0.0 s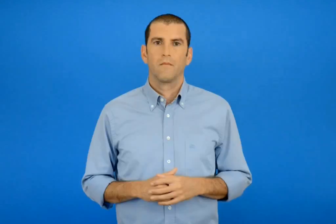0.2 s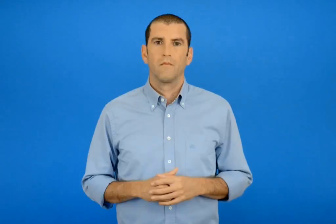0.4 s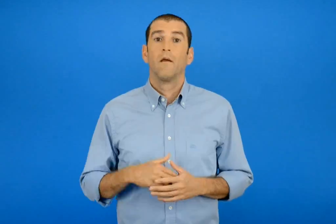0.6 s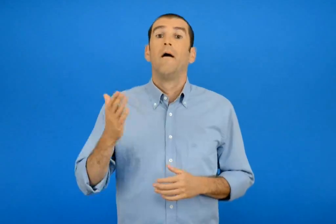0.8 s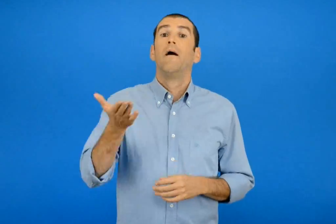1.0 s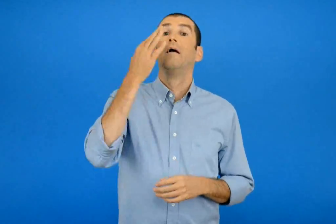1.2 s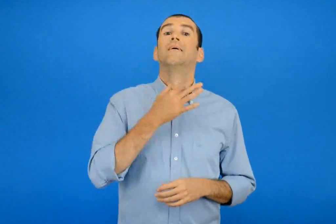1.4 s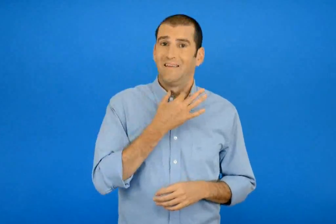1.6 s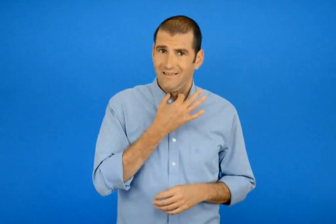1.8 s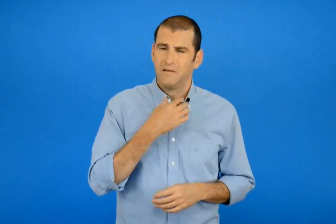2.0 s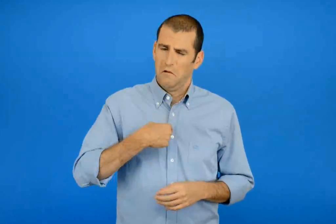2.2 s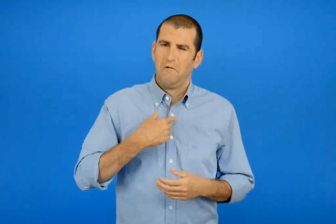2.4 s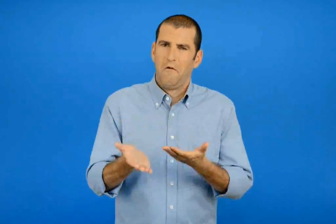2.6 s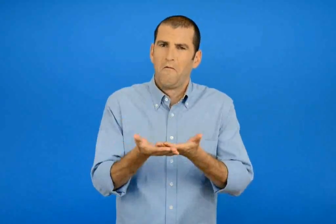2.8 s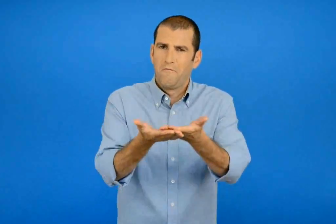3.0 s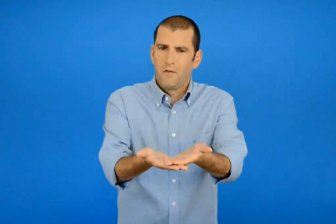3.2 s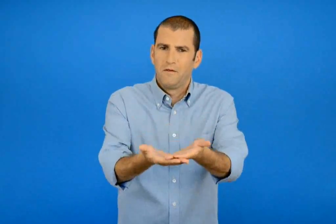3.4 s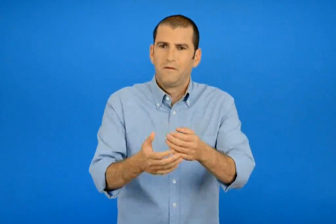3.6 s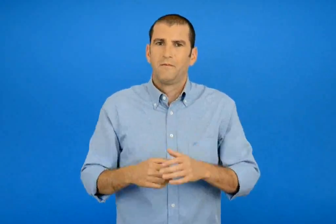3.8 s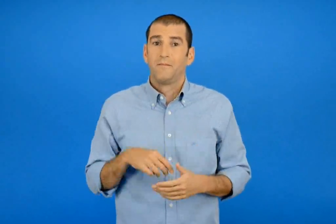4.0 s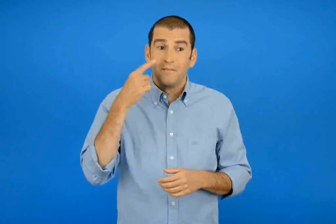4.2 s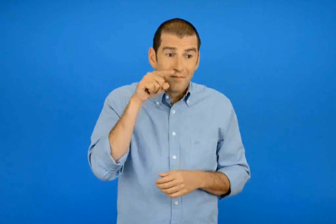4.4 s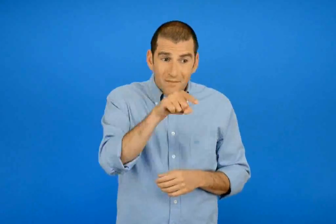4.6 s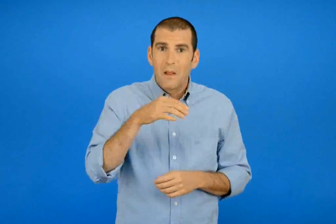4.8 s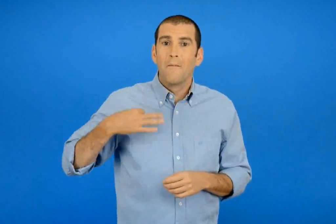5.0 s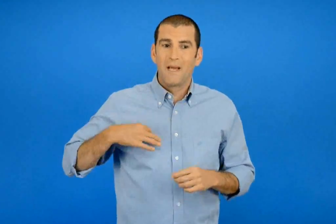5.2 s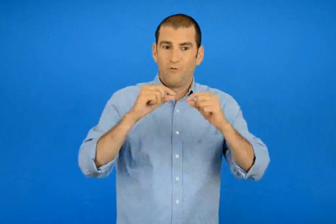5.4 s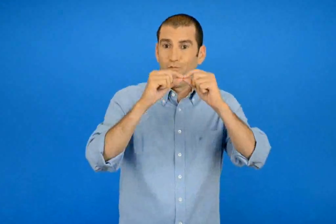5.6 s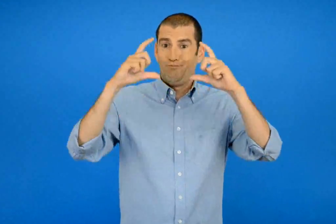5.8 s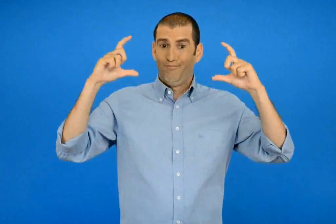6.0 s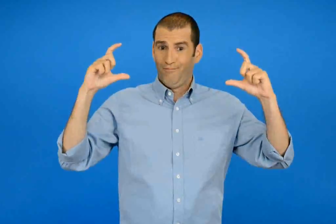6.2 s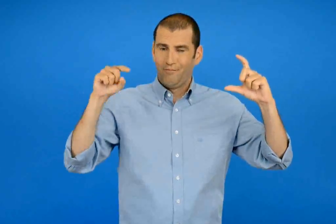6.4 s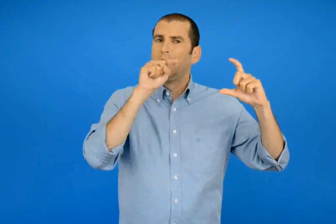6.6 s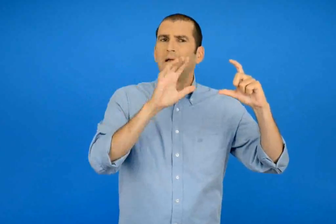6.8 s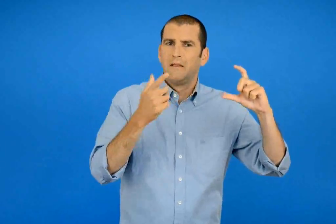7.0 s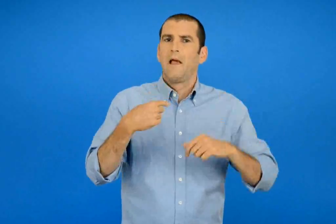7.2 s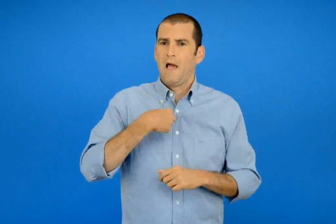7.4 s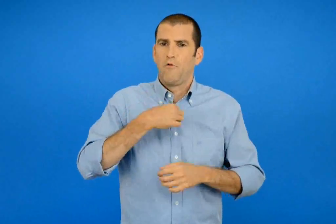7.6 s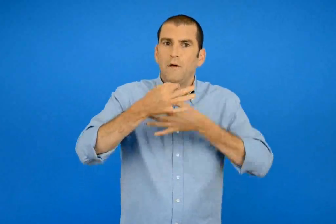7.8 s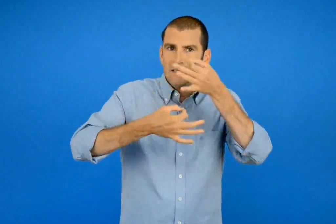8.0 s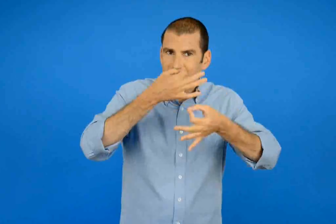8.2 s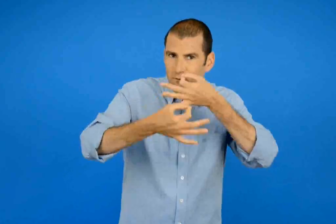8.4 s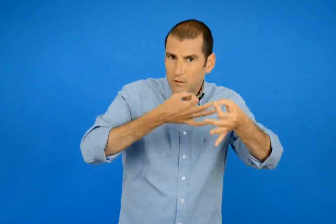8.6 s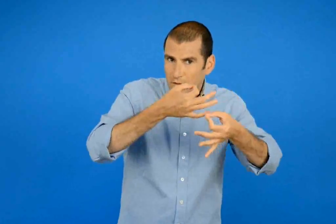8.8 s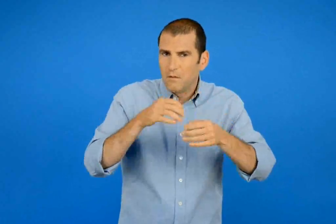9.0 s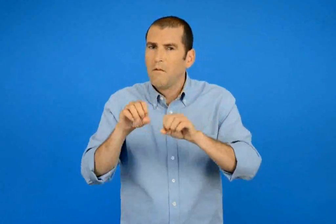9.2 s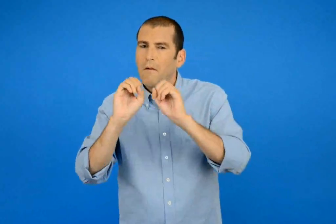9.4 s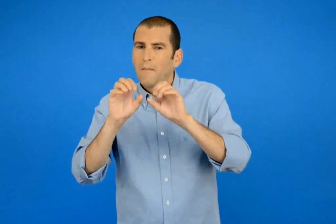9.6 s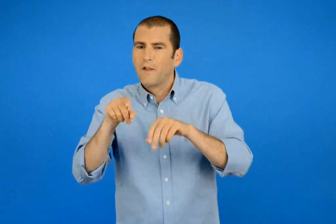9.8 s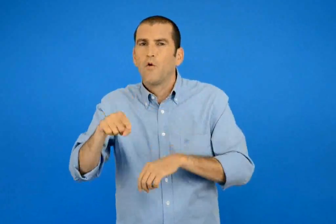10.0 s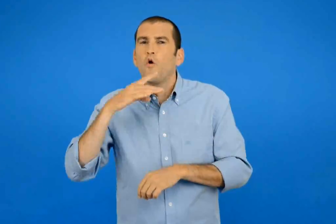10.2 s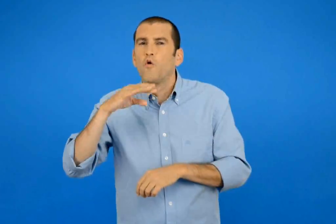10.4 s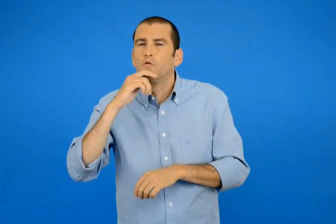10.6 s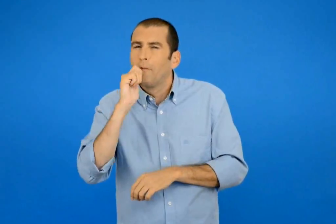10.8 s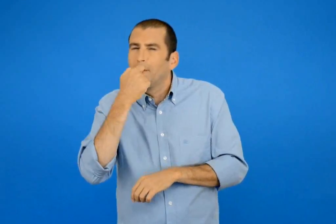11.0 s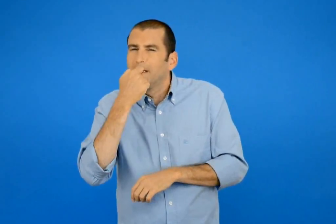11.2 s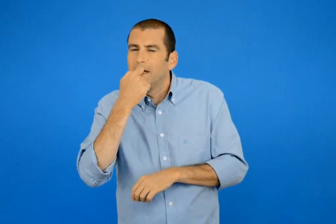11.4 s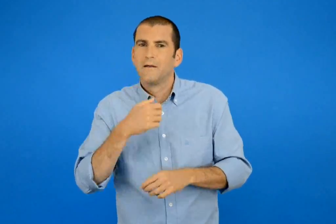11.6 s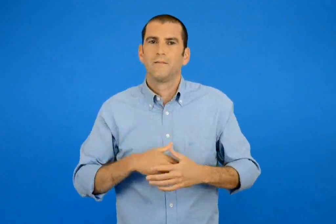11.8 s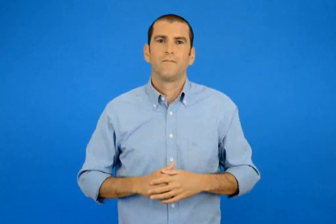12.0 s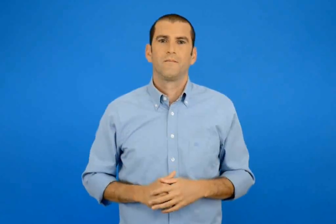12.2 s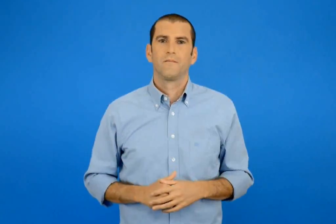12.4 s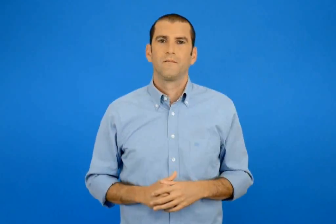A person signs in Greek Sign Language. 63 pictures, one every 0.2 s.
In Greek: όταν χρειάζεται θα σας βοηθώ στα πράσινα μπαλονάκια θα σας δίνω συμβουλές και θα σας μαθαίνω τα μυστικά της ελληνικής γλώσσας
